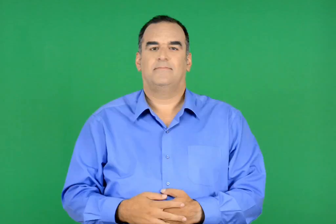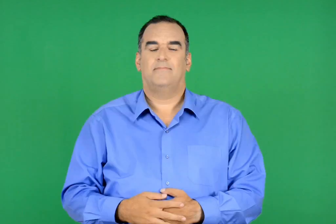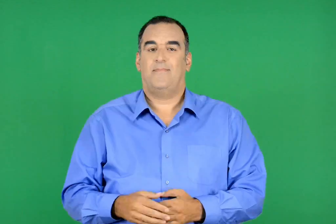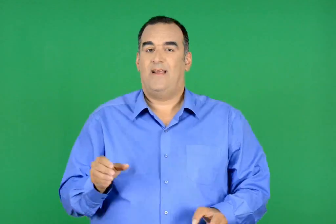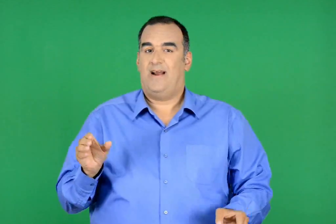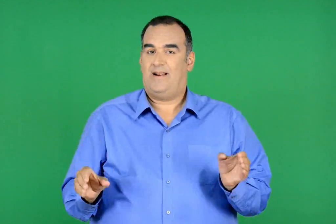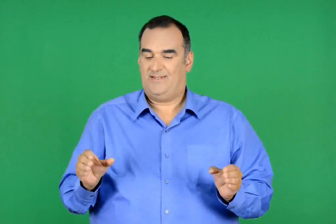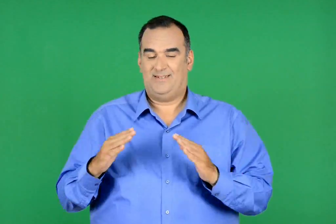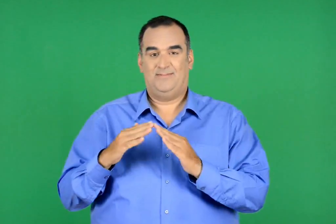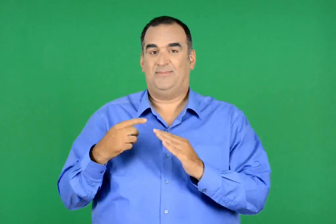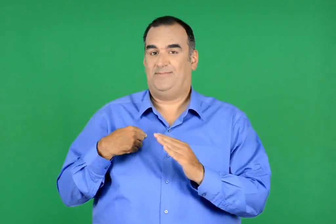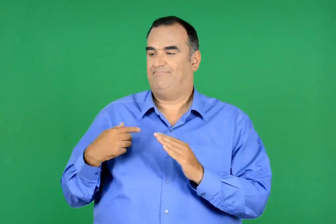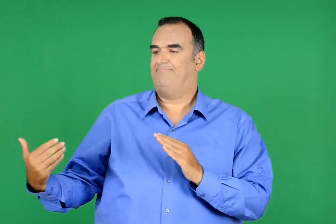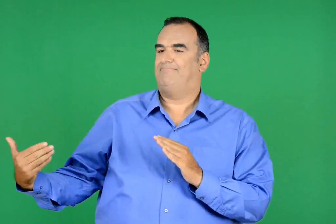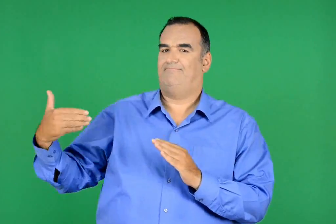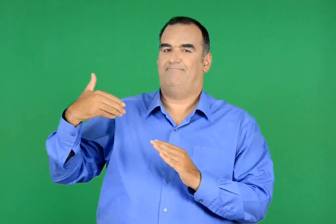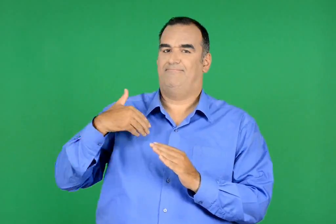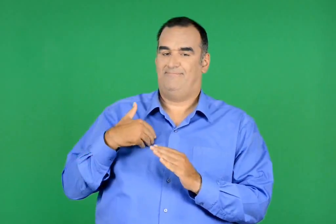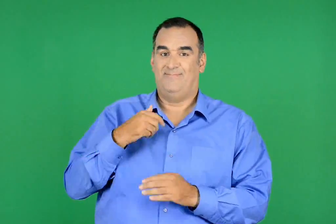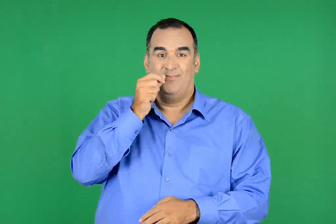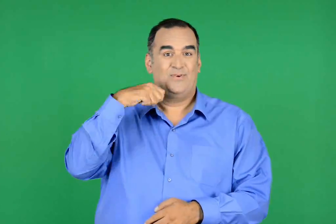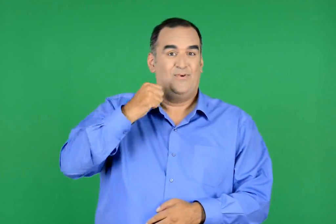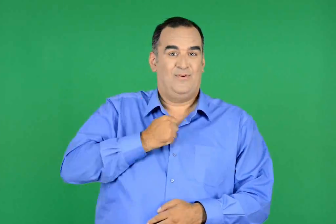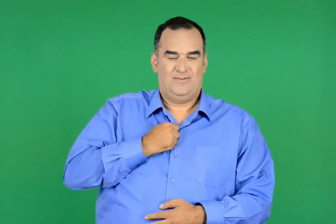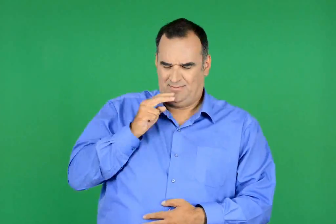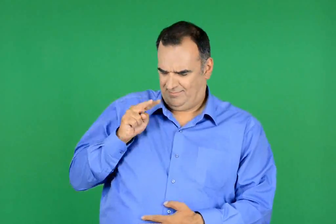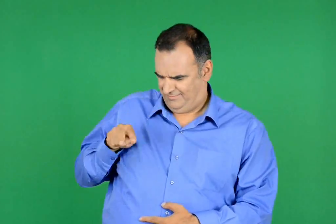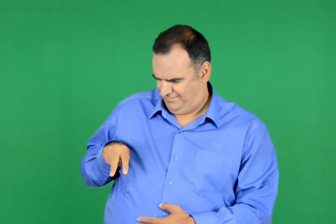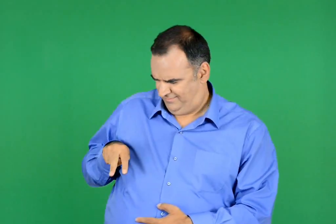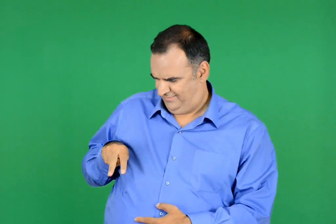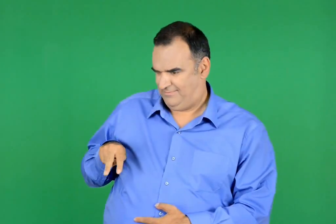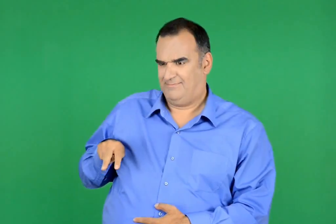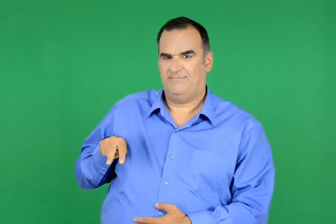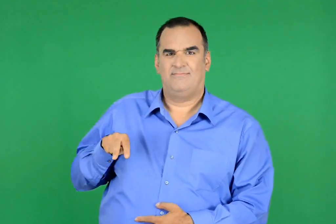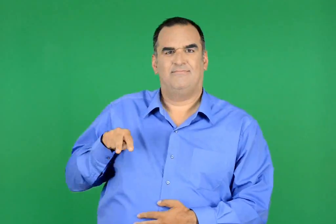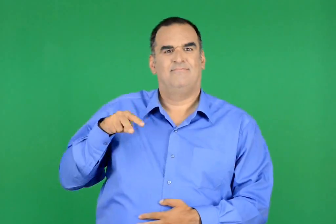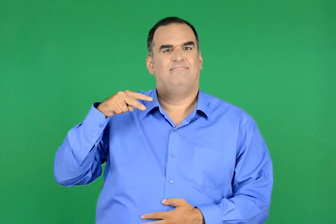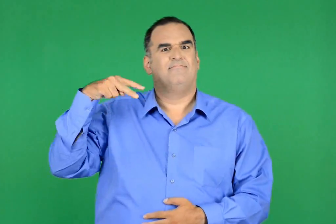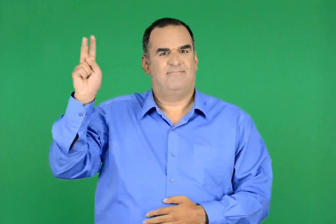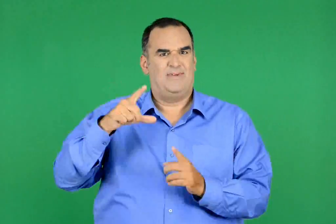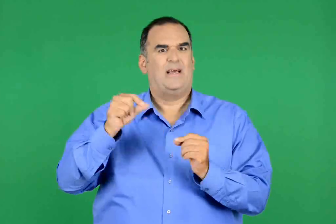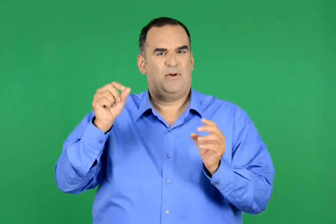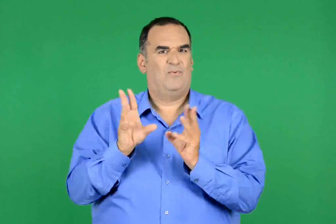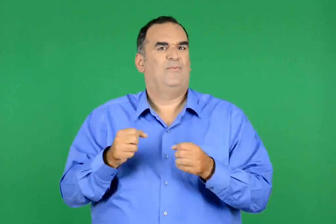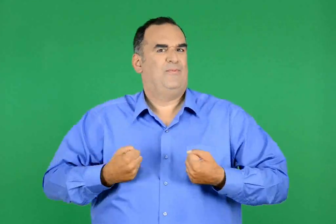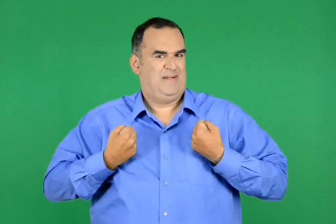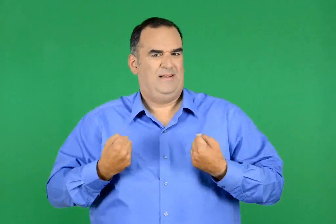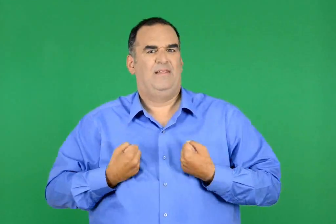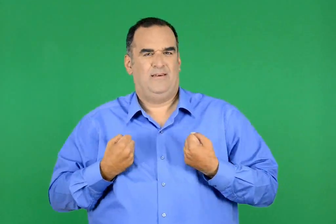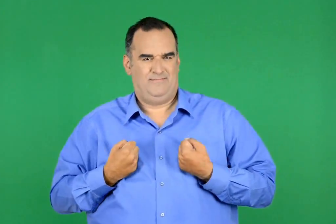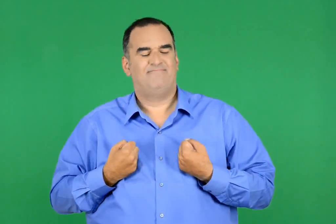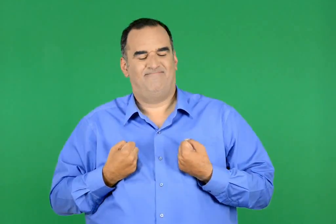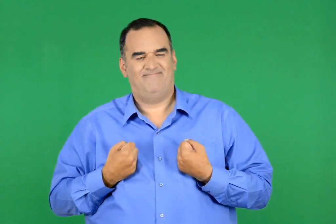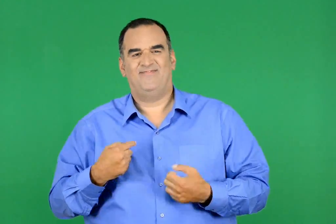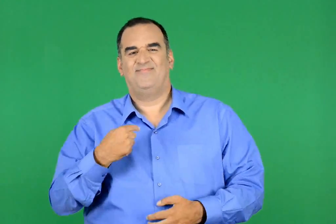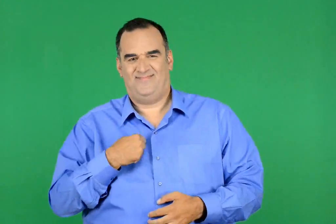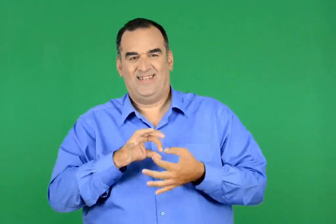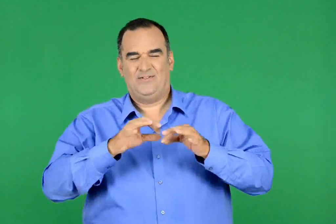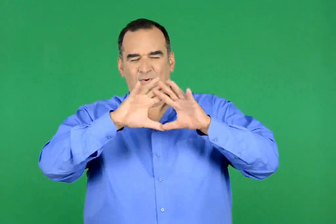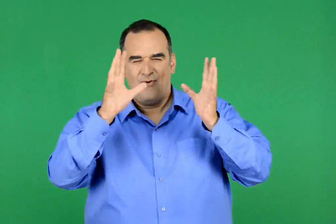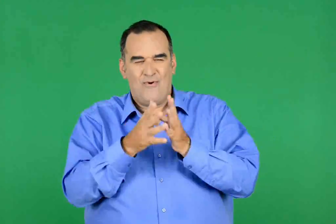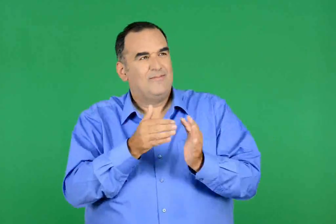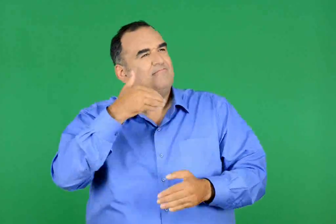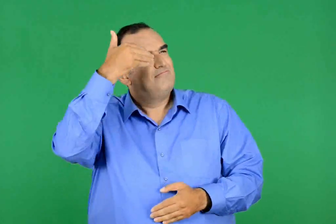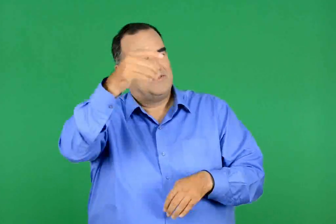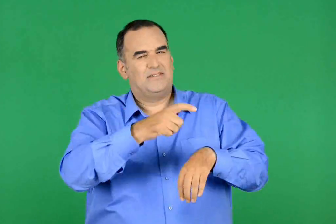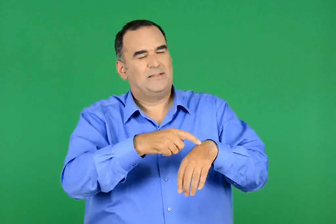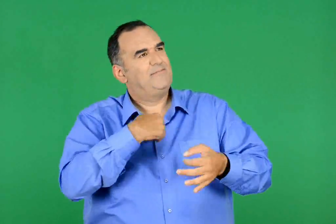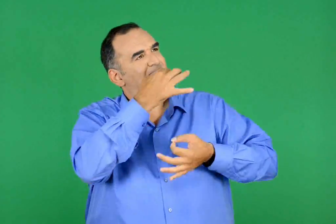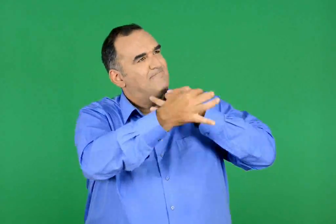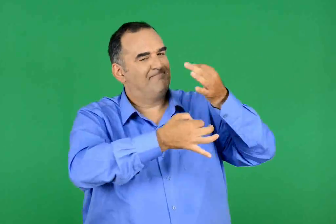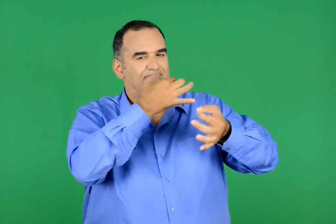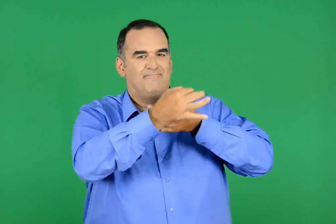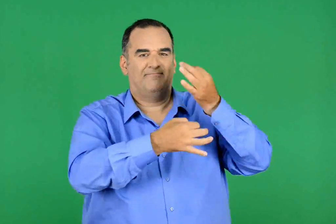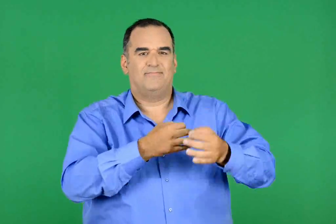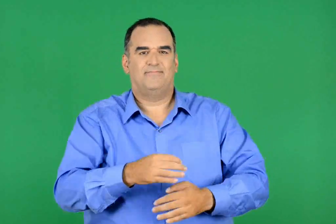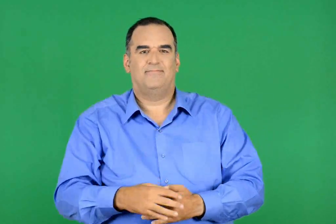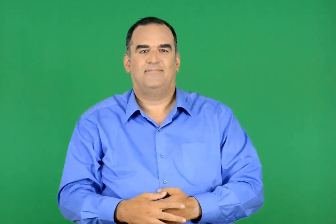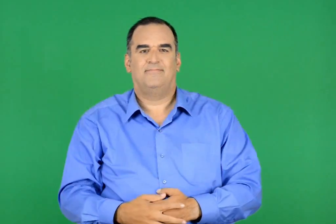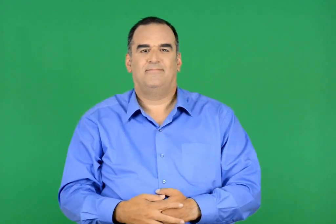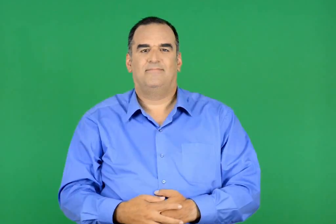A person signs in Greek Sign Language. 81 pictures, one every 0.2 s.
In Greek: ο άλφι ήρθε να µείνει σπίτι µας. οι γονείς µου τον περνάνε για ένα από κείνα τα γιαπωνέζικα ηλεκτρονικά παιχνίδια. κάποτε ίσως να τους διηγηθώ όλη την ιστορία
